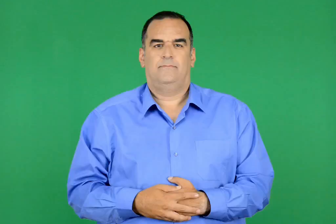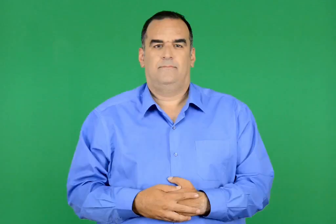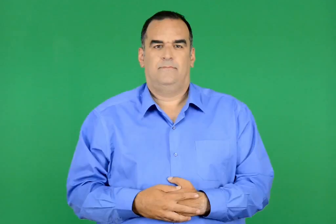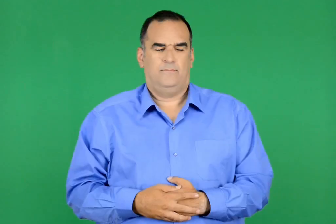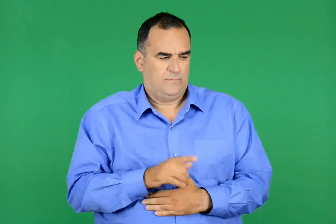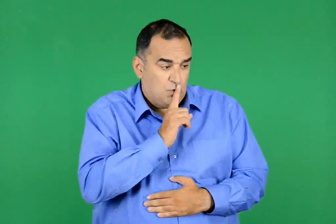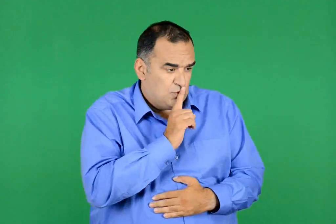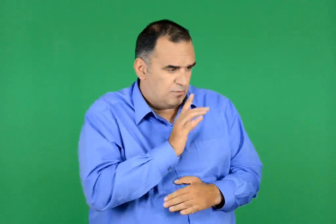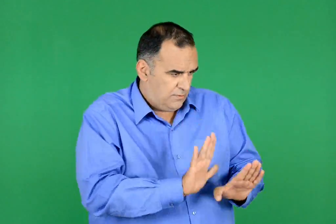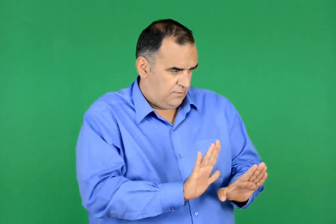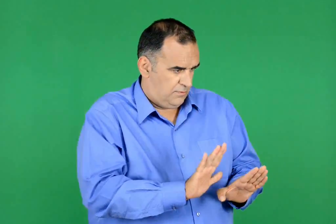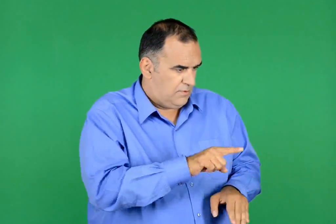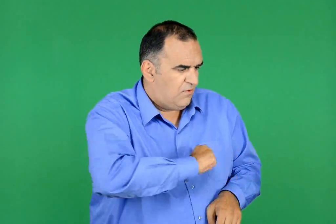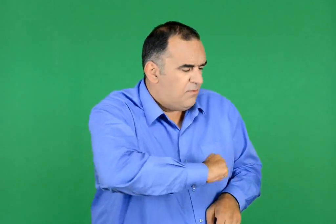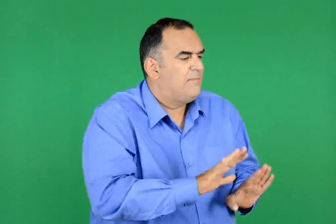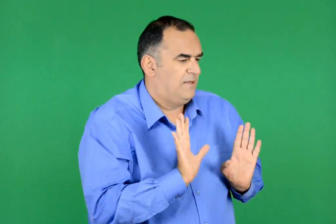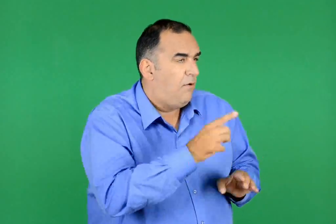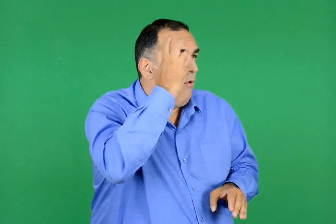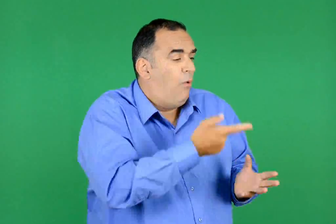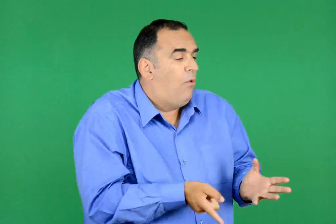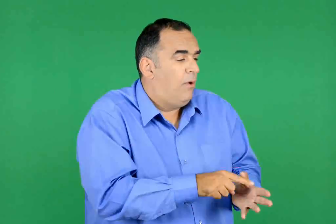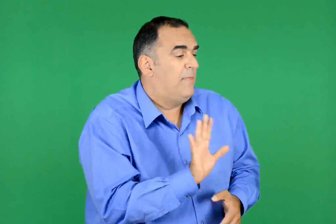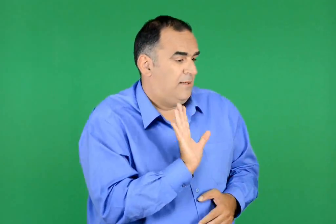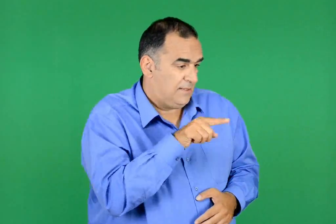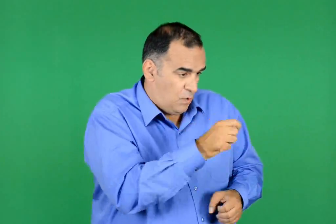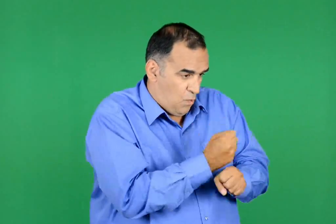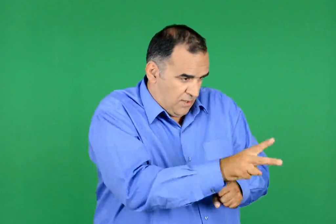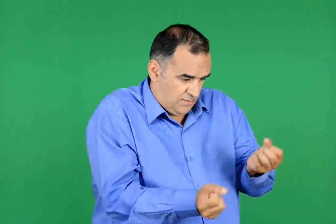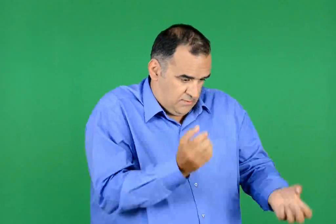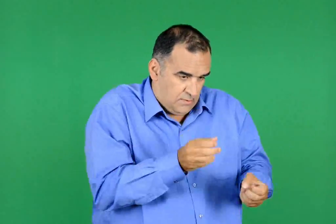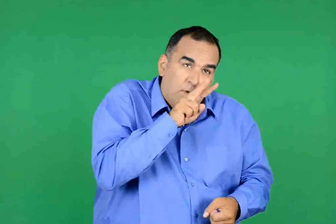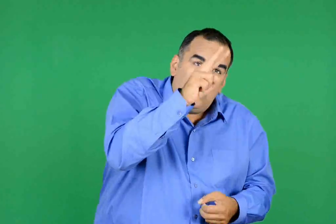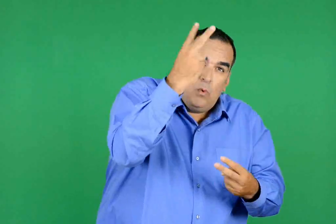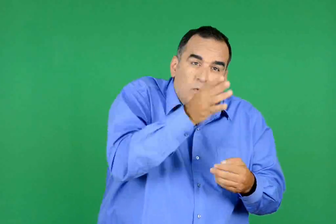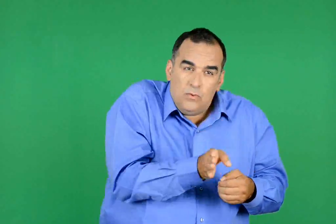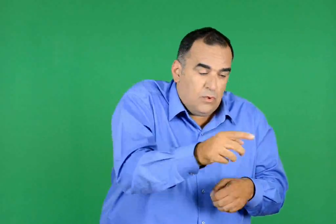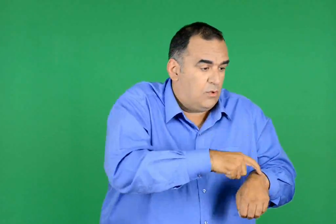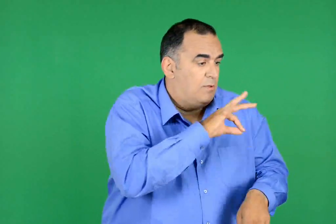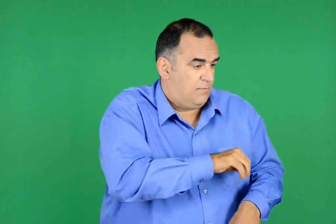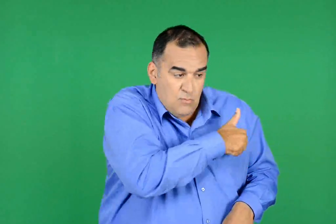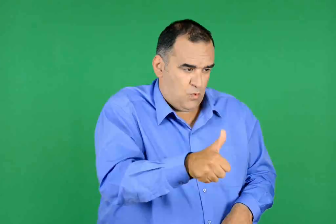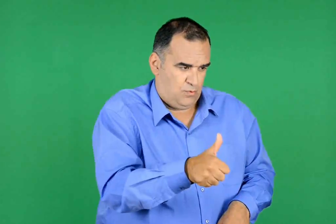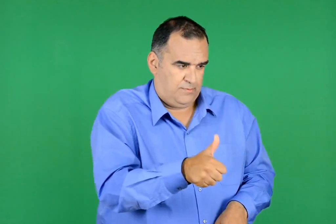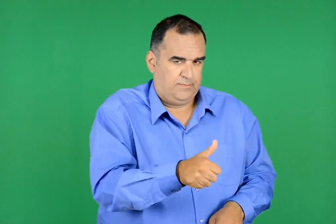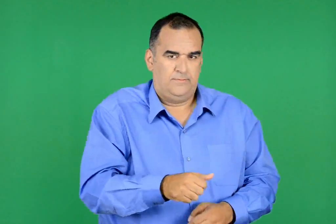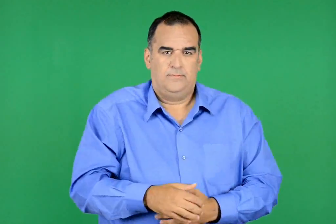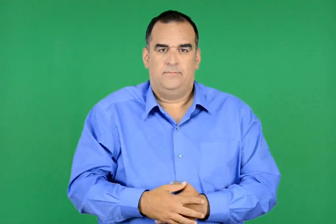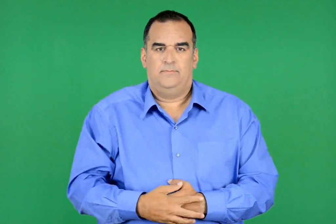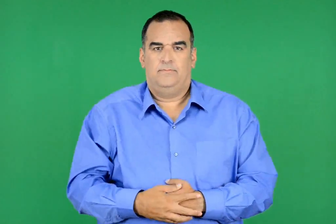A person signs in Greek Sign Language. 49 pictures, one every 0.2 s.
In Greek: πάψε , φοβιτσιάρη κι ονειροφαντασµένε , και κοίτα το τιμόνι και πώς θα ωφεληθούμε καλύτερα από τον άνεμο
